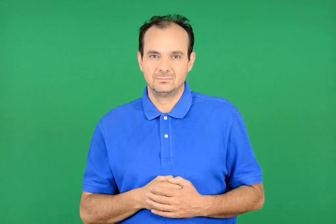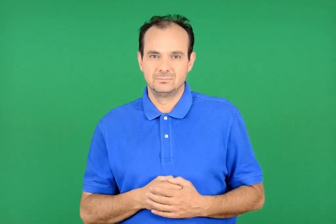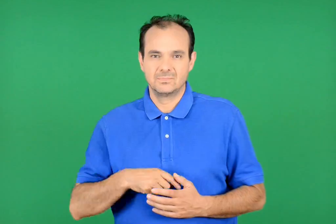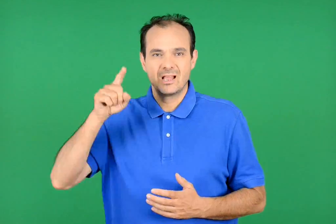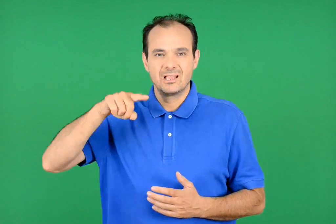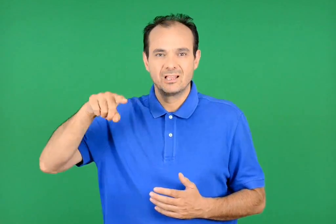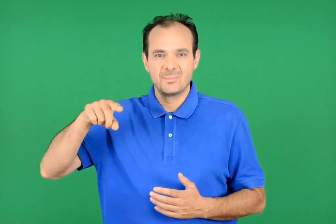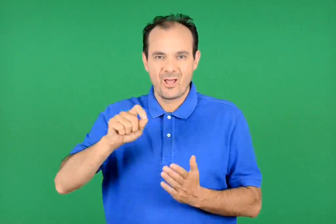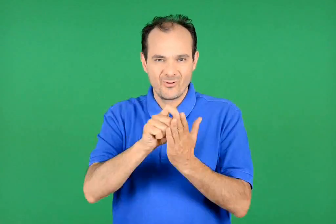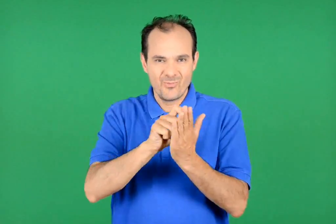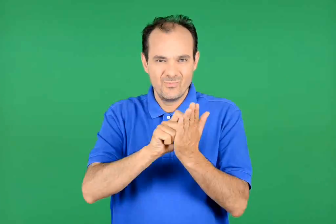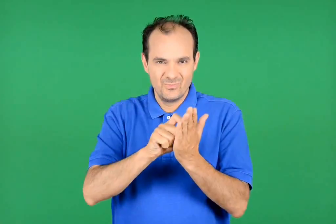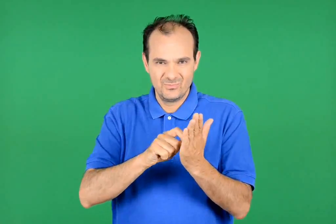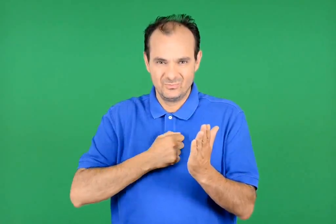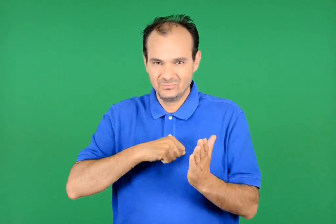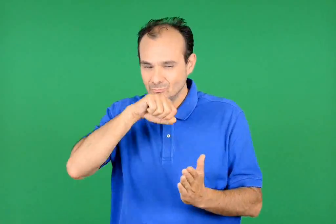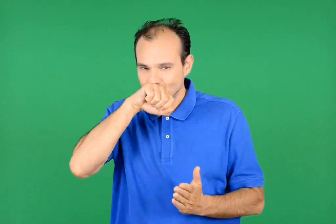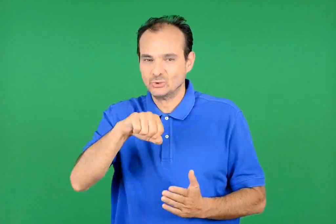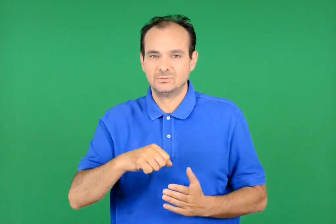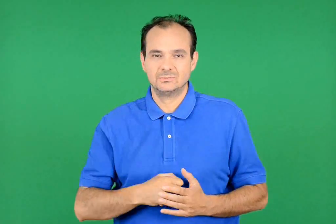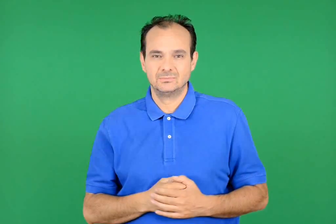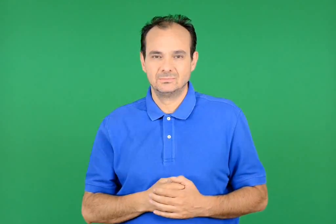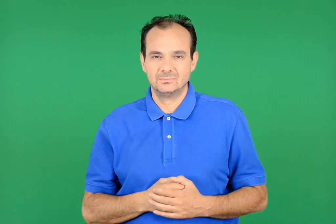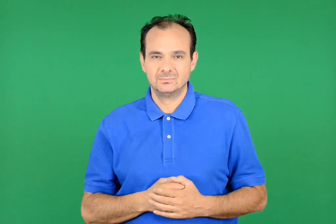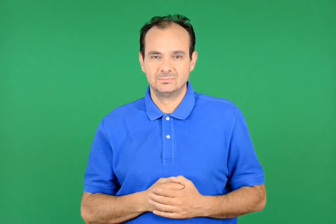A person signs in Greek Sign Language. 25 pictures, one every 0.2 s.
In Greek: αγαπητό μου ημερολόγιο ,
